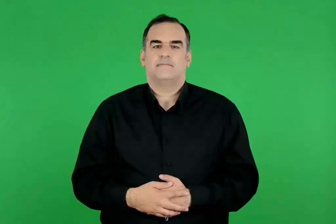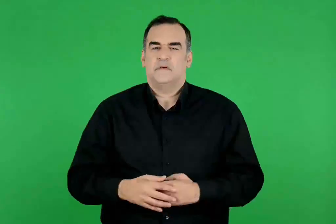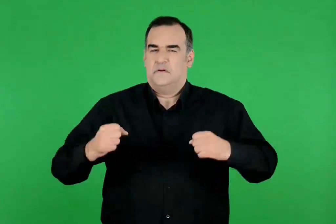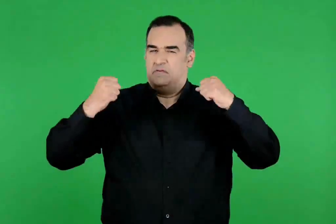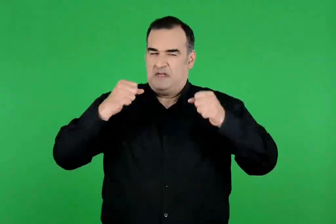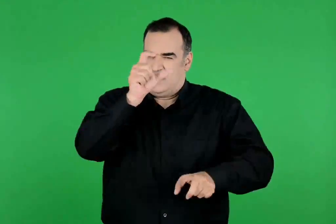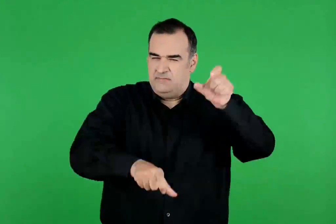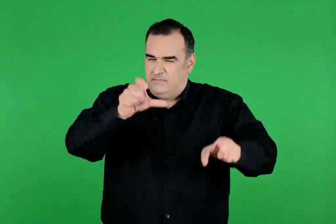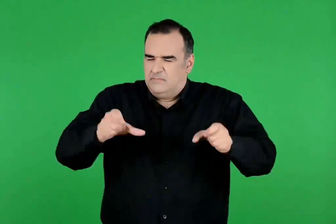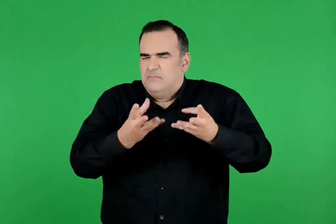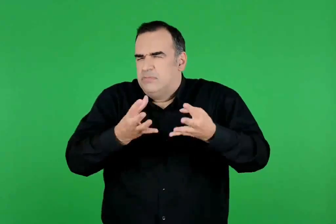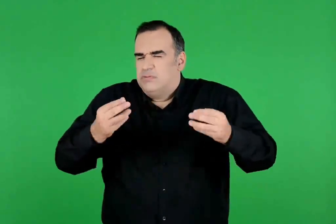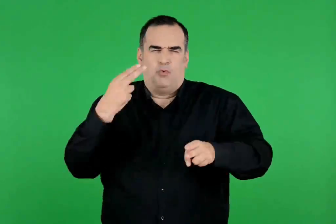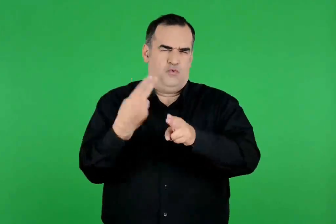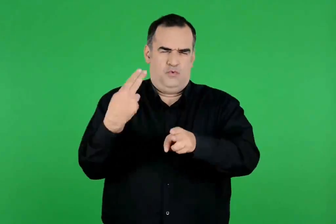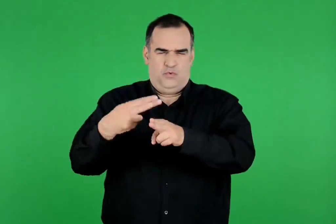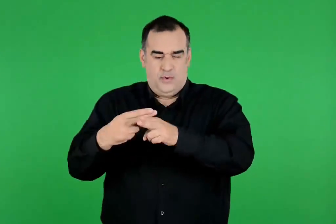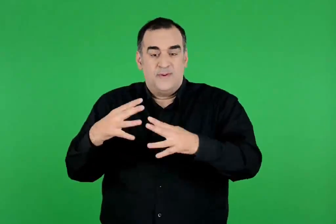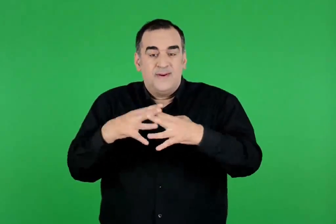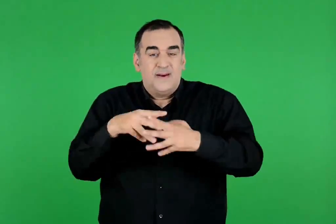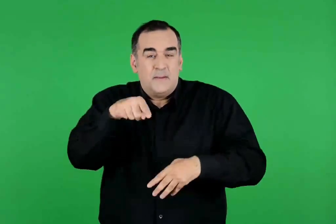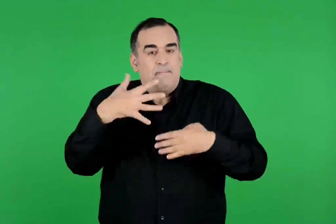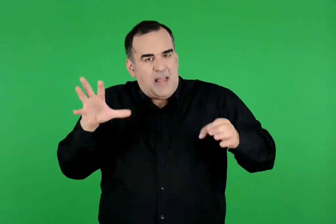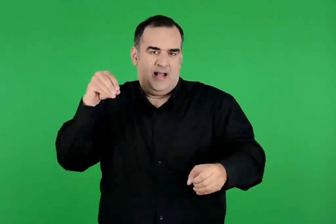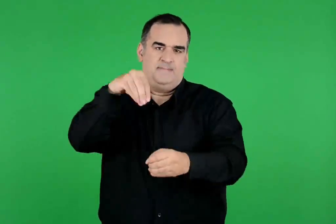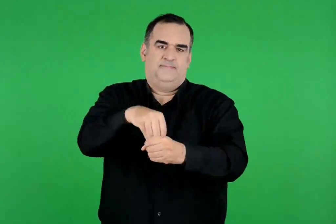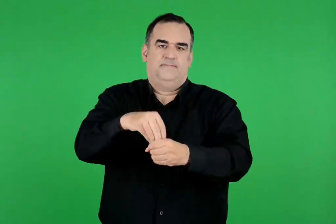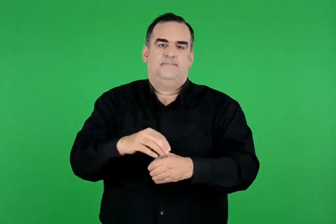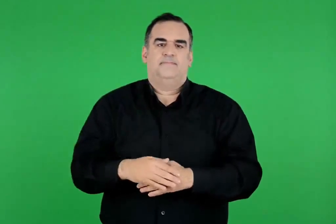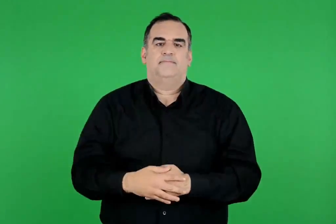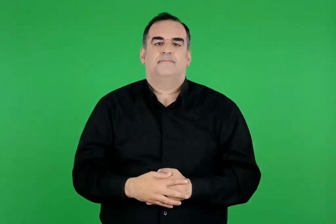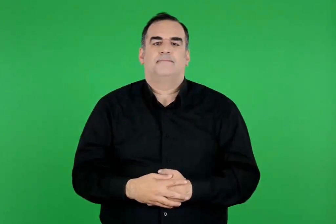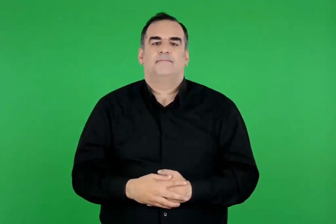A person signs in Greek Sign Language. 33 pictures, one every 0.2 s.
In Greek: πολλά σπουδαία παλικάρια πολέμησαν σε αυτό τον πόλεμο
